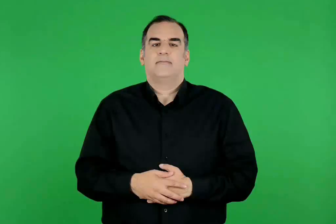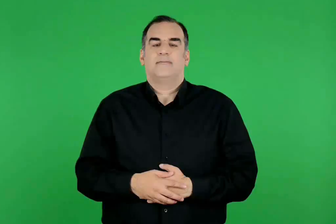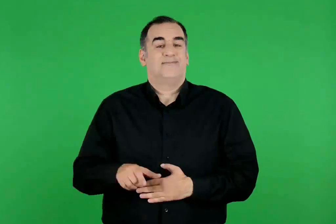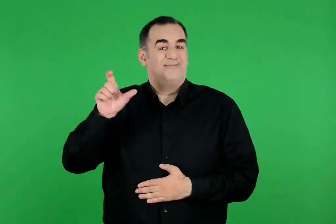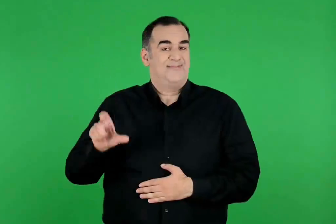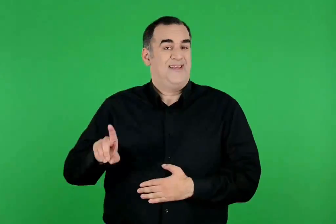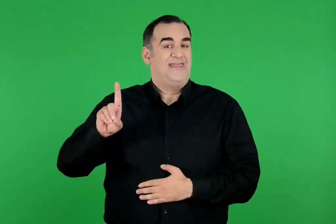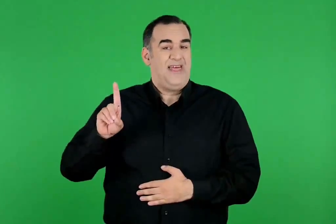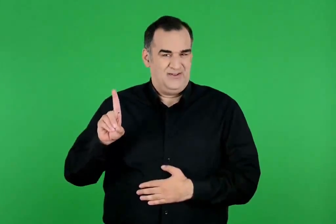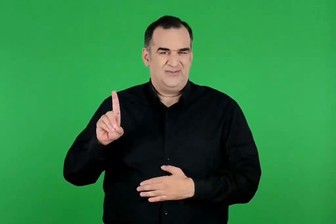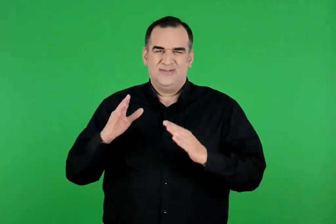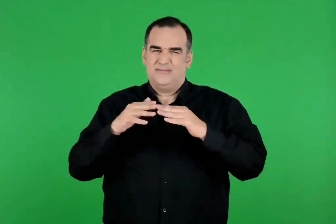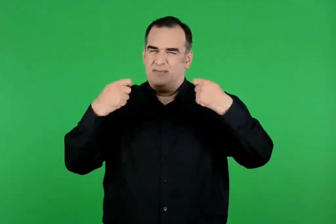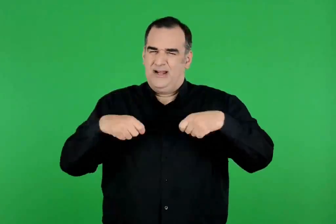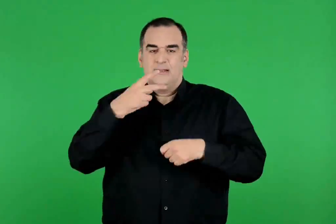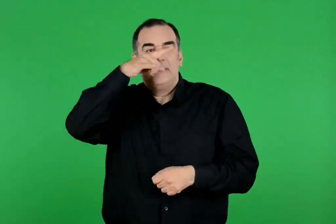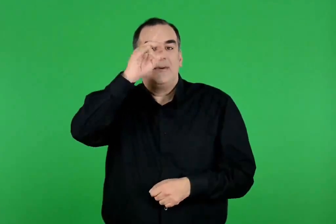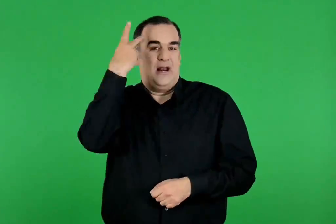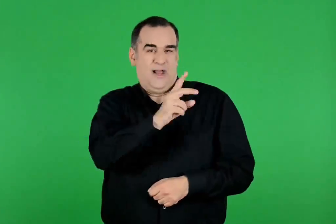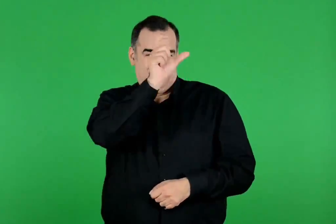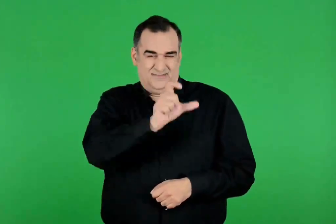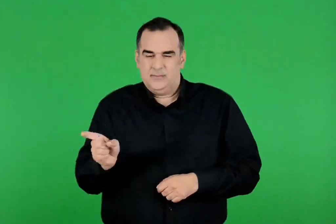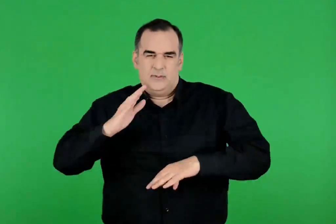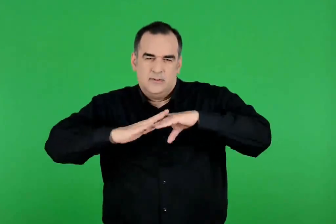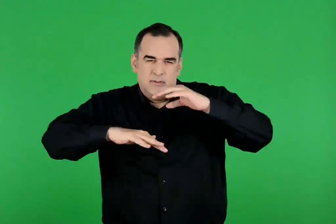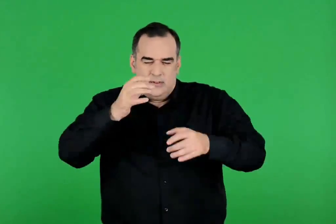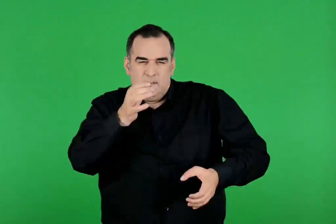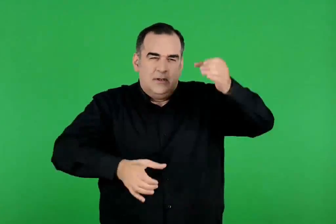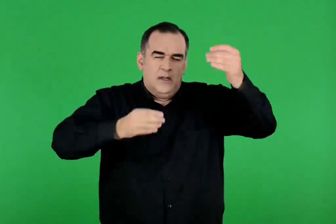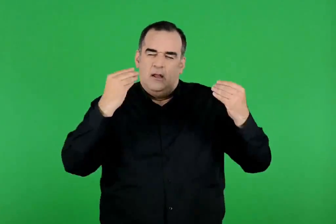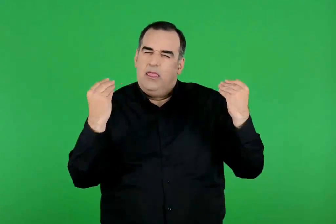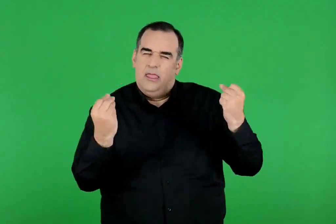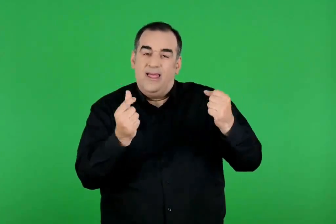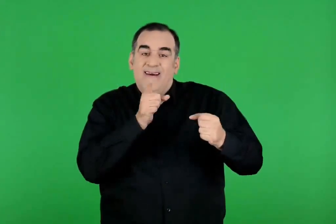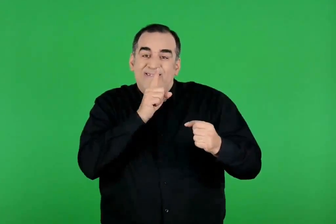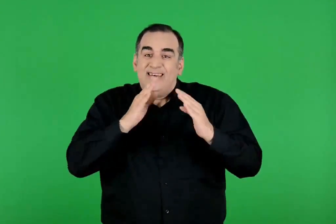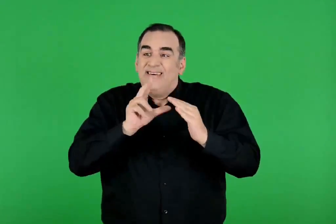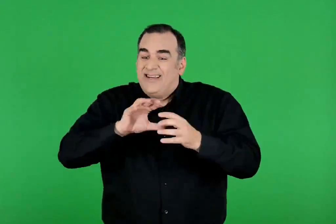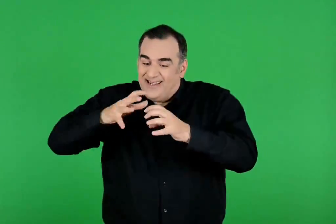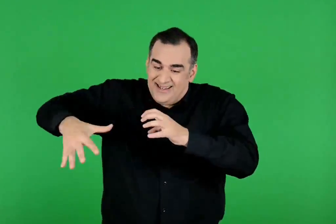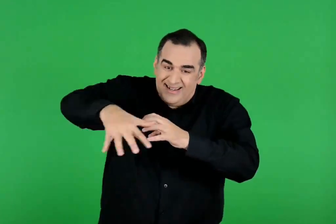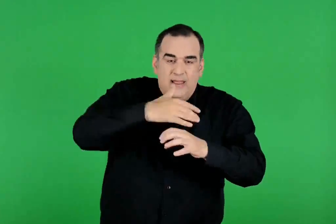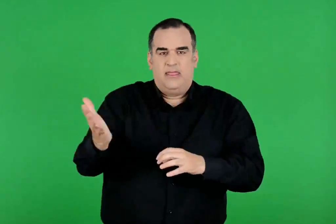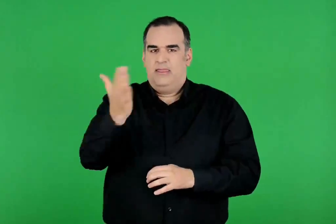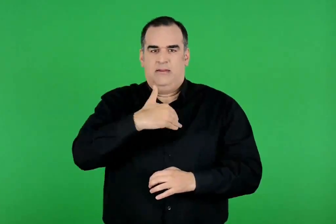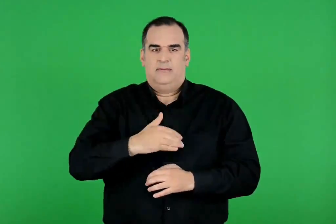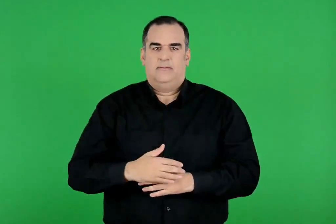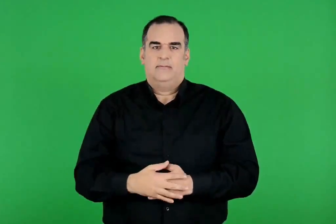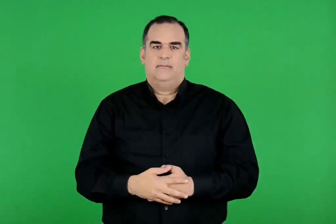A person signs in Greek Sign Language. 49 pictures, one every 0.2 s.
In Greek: ο δαίδαλος έφτιαξε το περίτεχνο παλάτι του μίνωα , που όμοιό του δεν υπήρχε στη γη
